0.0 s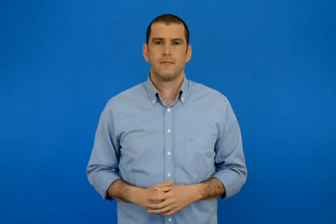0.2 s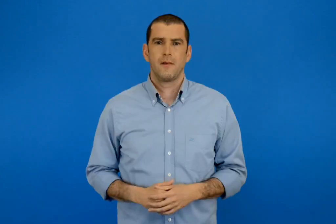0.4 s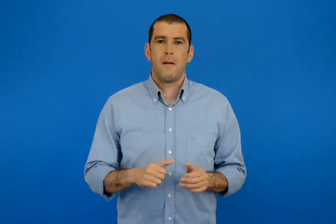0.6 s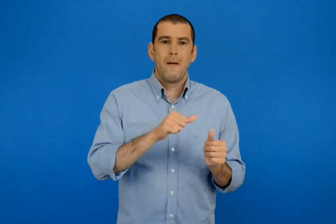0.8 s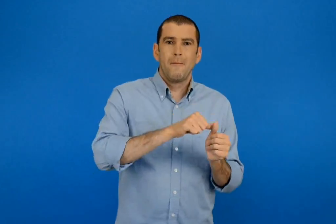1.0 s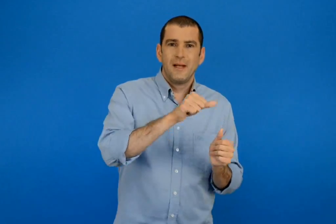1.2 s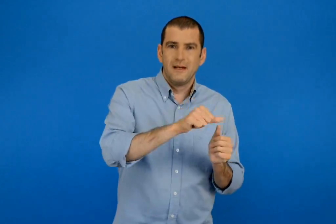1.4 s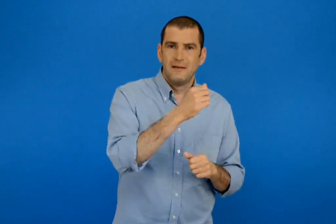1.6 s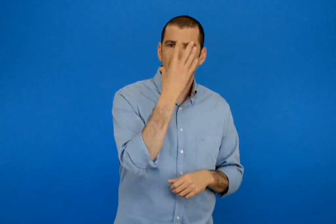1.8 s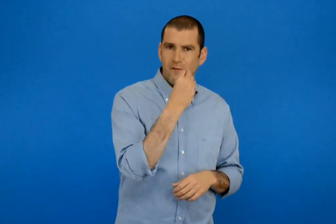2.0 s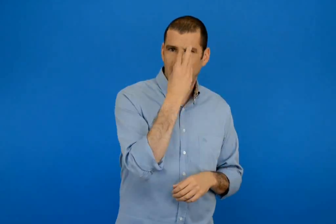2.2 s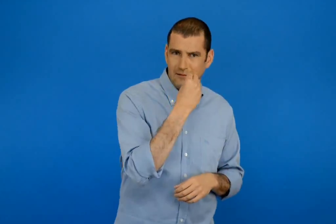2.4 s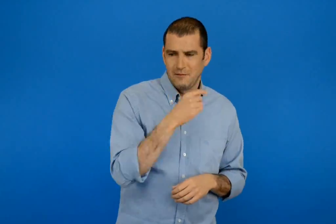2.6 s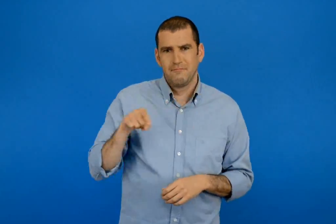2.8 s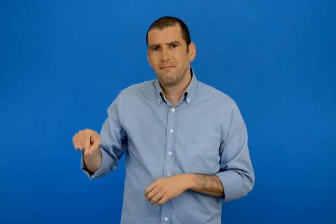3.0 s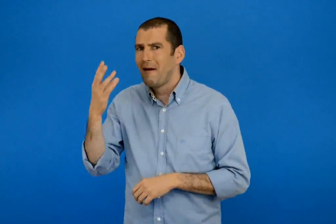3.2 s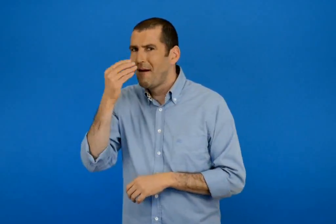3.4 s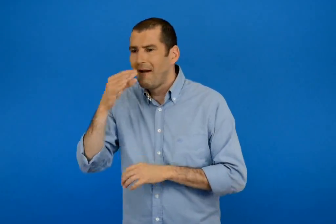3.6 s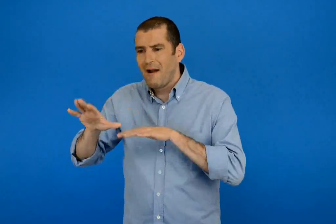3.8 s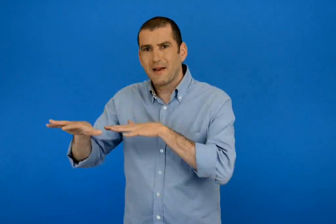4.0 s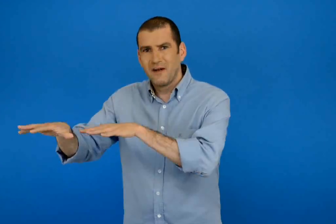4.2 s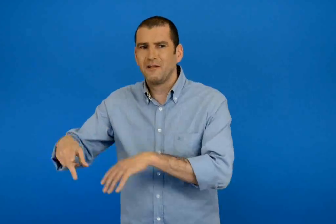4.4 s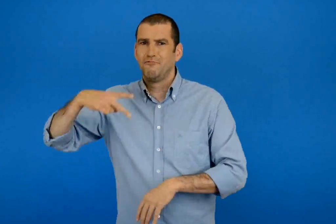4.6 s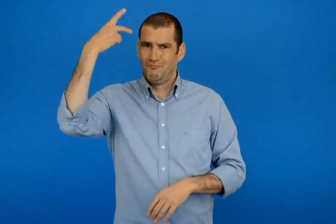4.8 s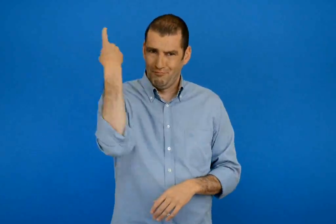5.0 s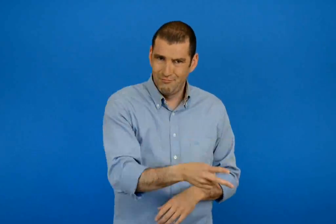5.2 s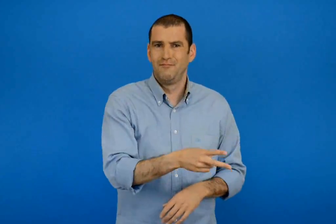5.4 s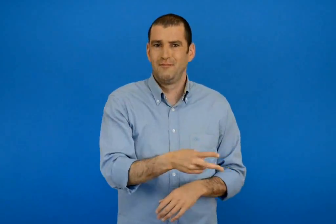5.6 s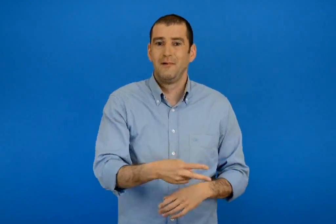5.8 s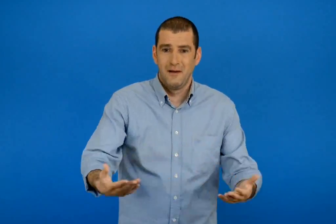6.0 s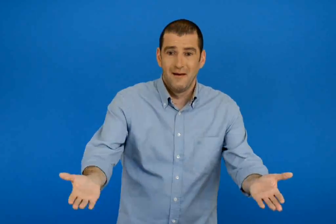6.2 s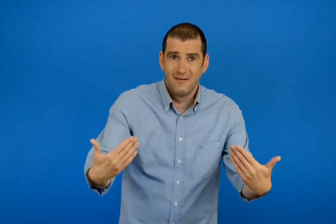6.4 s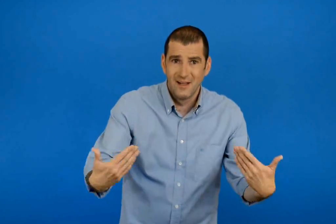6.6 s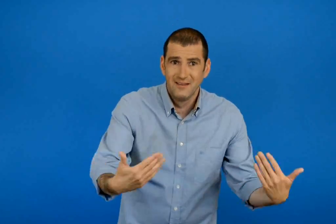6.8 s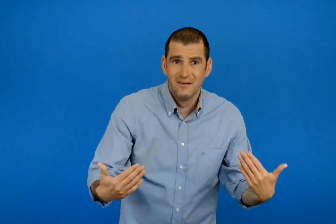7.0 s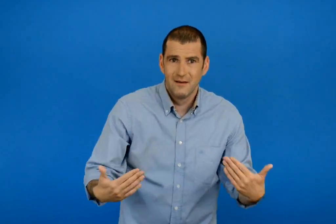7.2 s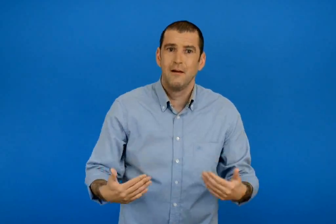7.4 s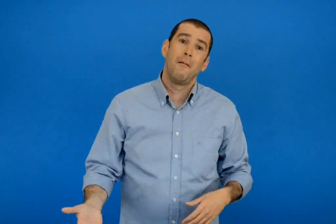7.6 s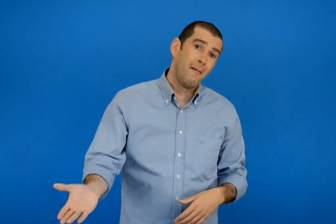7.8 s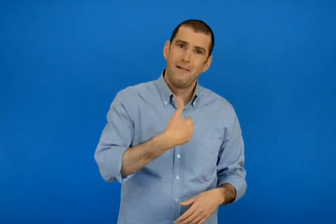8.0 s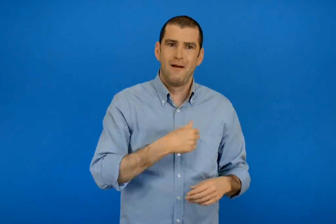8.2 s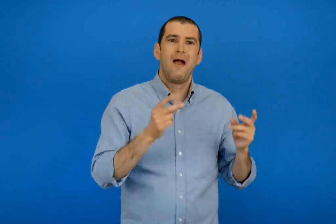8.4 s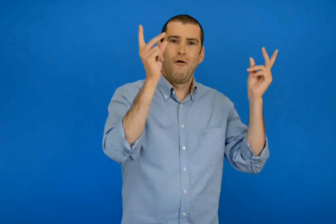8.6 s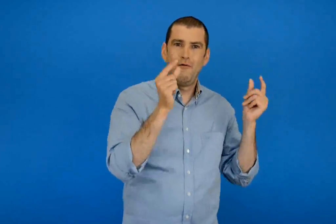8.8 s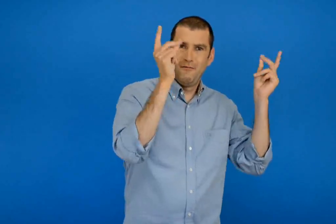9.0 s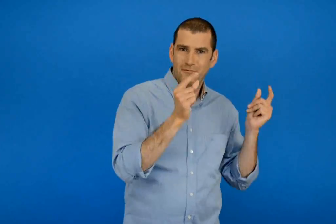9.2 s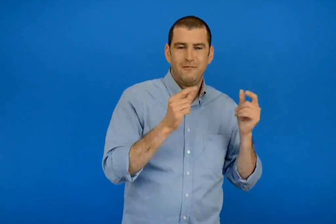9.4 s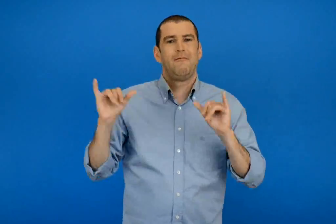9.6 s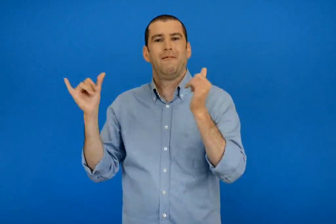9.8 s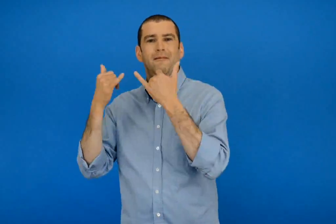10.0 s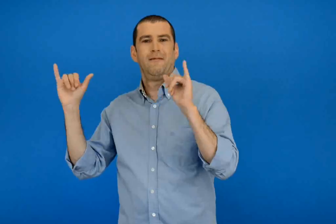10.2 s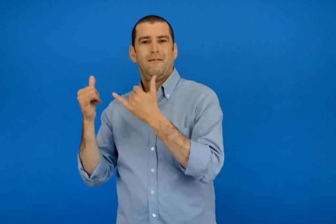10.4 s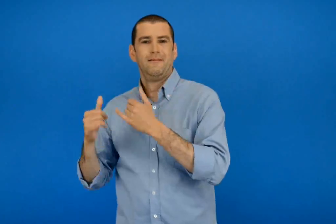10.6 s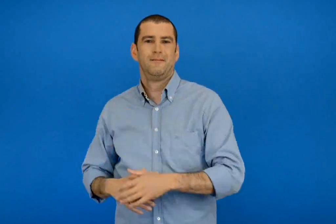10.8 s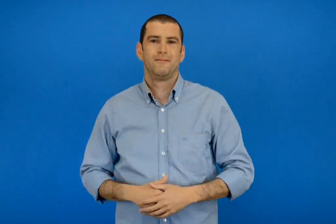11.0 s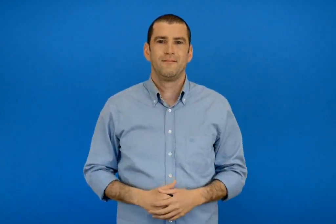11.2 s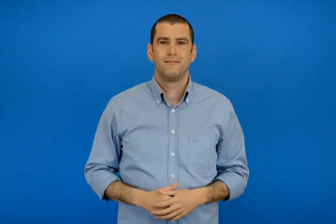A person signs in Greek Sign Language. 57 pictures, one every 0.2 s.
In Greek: ο φλεβάρης έχει βάλει τη σφραγίδα καρναβάλι κι υστέρα φωνάζει εμπρός τώρα γλέντι και χορός
